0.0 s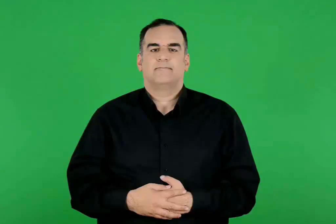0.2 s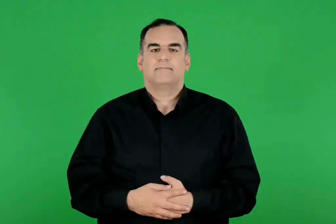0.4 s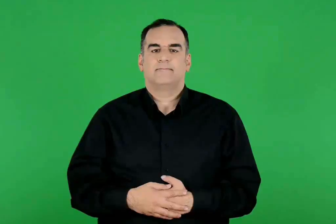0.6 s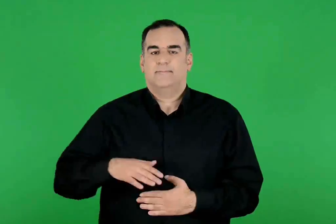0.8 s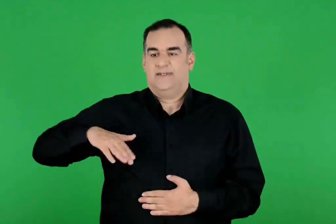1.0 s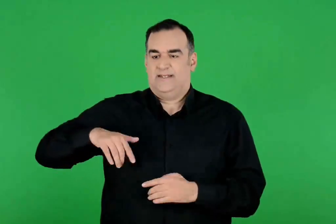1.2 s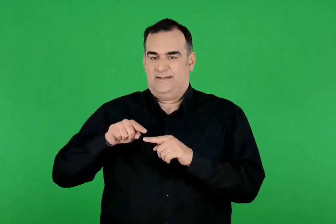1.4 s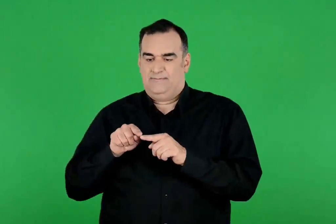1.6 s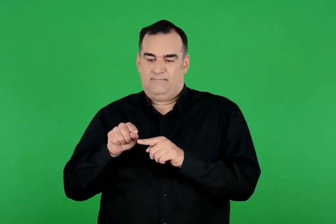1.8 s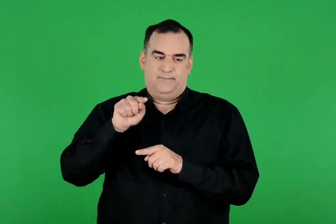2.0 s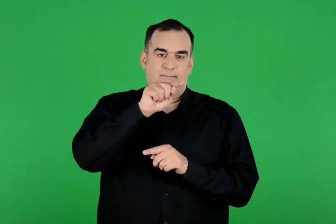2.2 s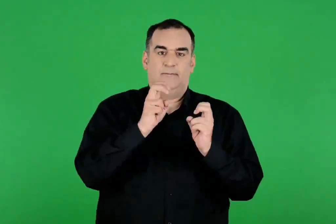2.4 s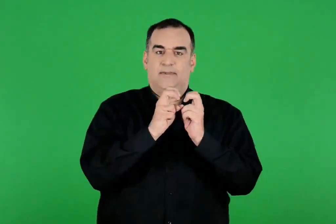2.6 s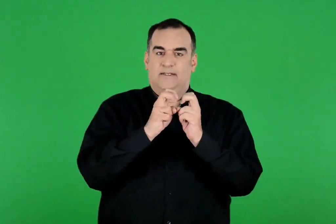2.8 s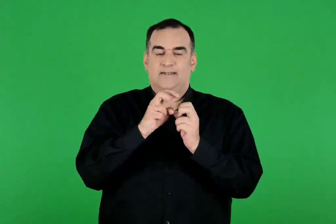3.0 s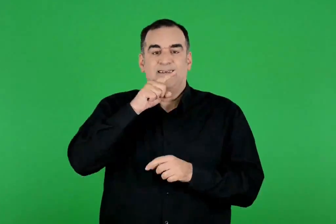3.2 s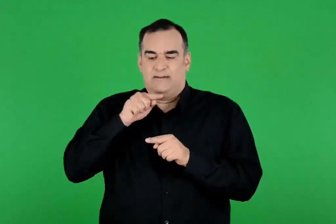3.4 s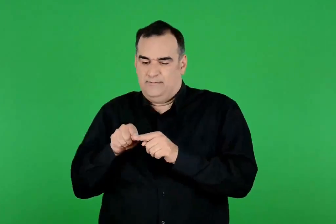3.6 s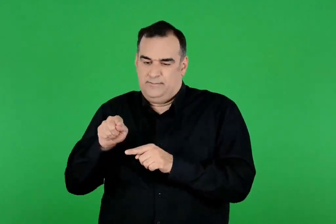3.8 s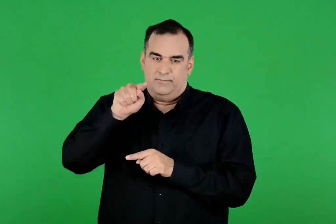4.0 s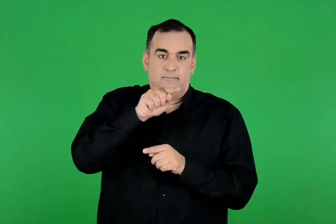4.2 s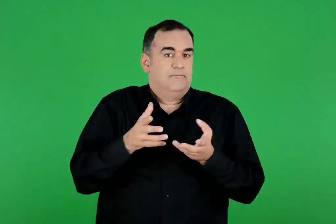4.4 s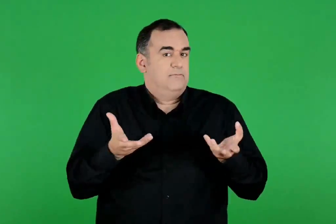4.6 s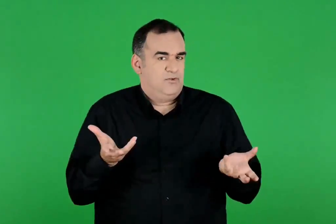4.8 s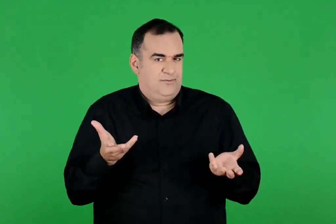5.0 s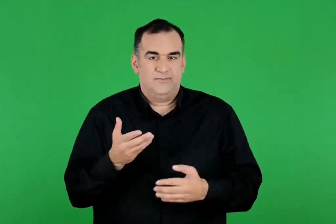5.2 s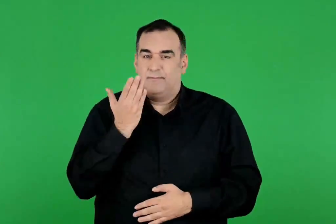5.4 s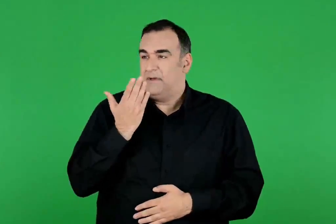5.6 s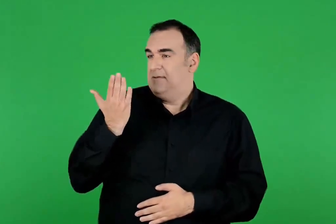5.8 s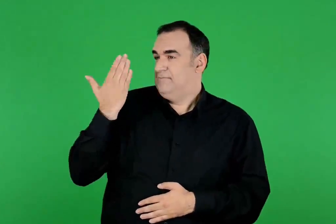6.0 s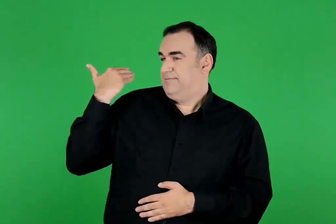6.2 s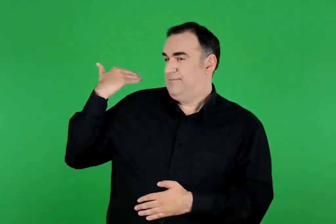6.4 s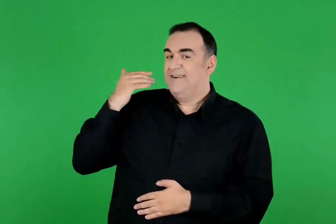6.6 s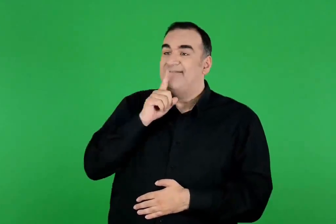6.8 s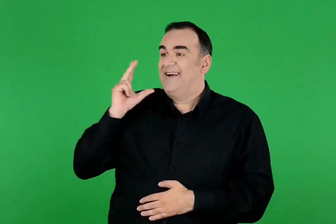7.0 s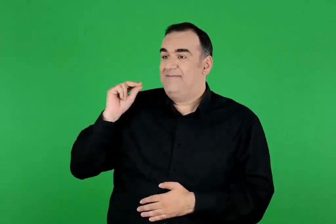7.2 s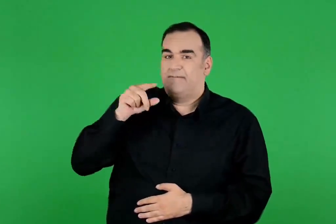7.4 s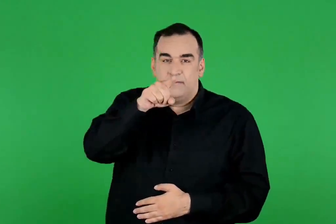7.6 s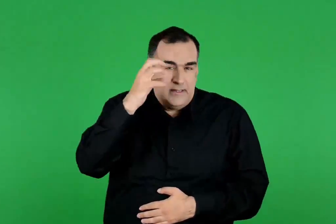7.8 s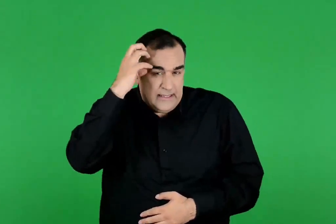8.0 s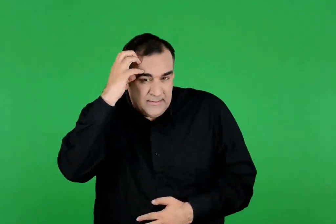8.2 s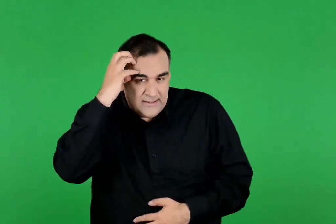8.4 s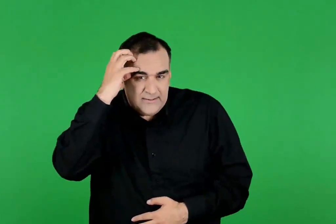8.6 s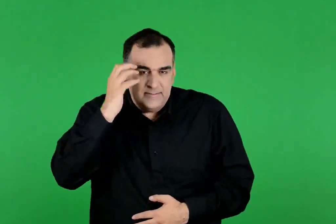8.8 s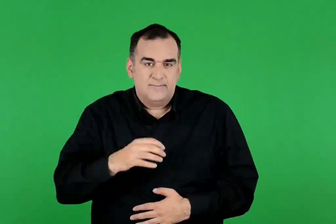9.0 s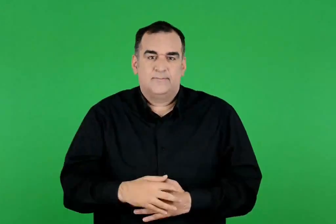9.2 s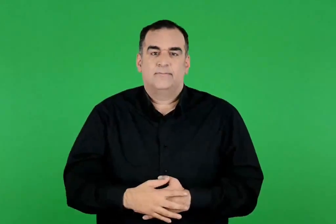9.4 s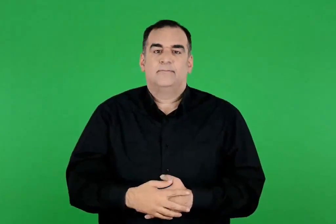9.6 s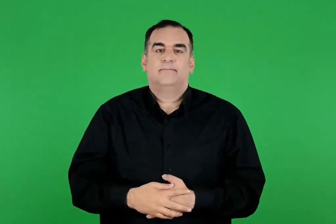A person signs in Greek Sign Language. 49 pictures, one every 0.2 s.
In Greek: πώς ήρθε ο ηρακλής από την κρήτη στις μυκήνες ; θυμάσαι κάτι παρόμοιο από τα προηγούμενα μαθήματα ;
